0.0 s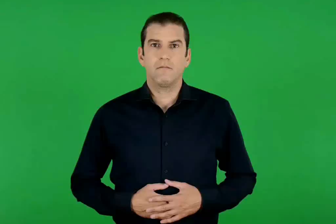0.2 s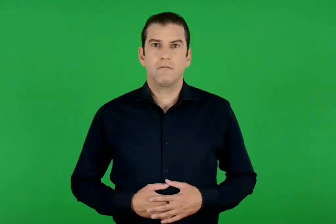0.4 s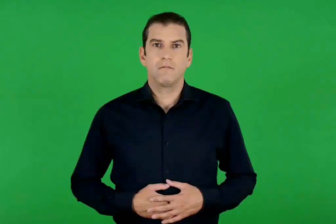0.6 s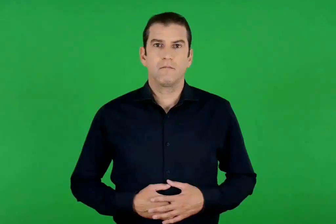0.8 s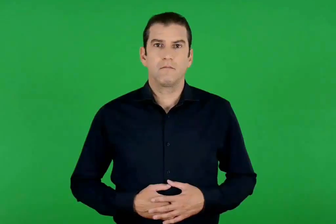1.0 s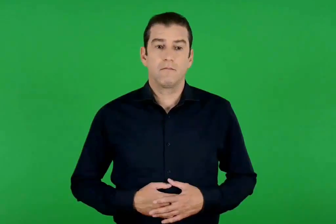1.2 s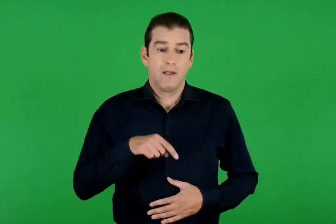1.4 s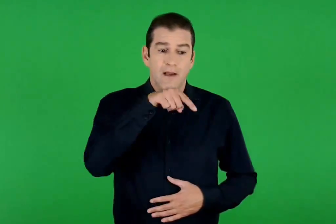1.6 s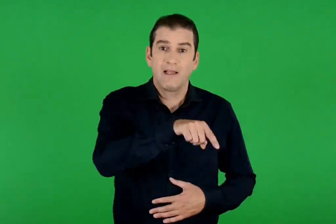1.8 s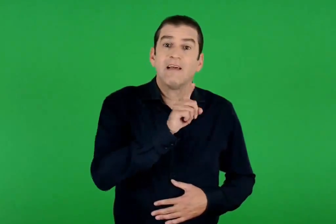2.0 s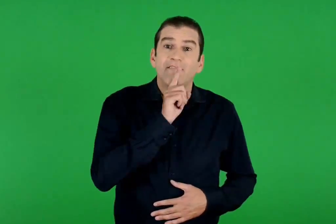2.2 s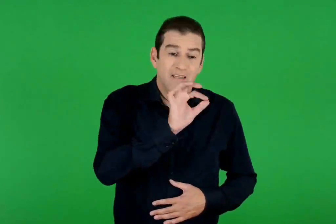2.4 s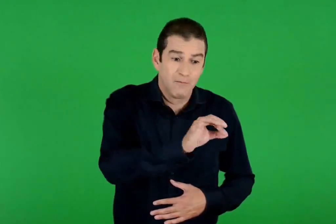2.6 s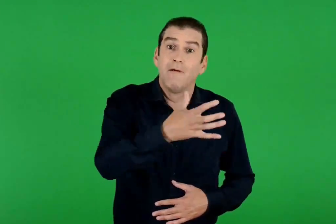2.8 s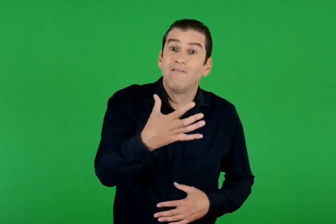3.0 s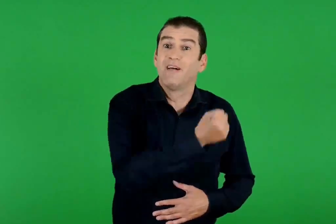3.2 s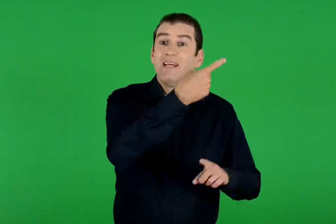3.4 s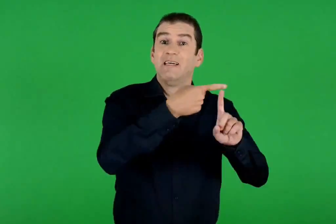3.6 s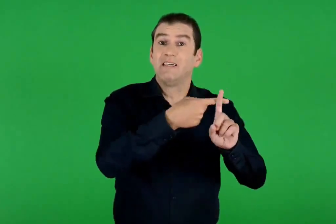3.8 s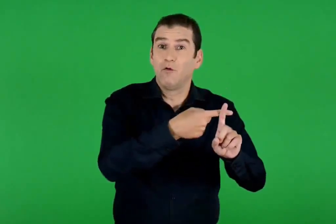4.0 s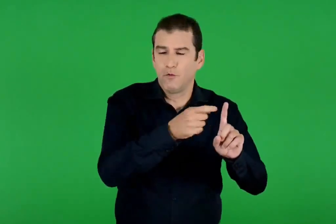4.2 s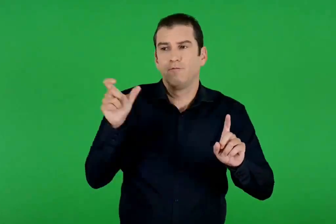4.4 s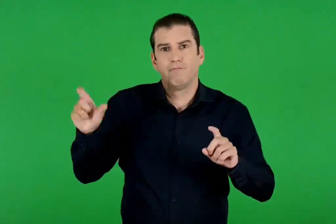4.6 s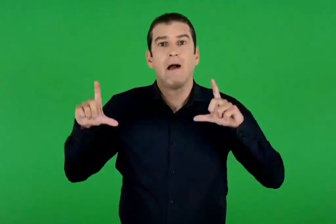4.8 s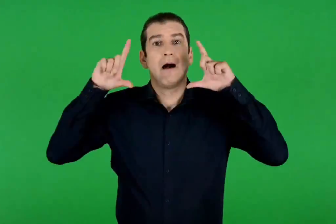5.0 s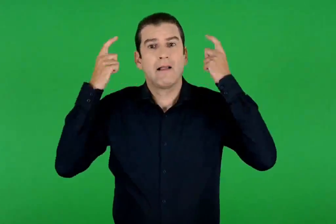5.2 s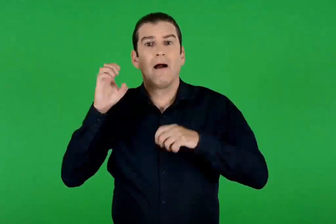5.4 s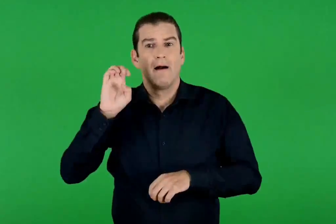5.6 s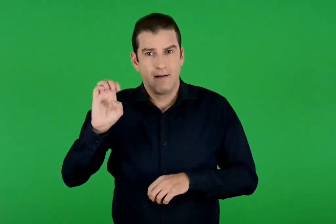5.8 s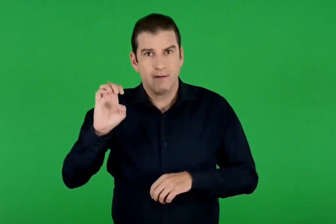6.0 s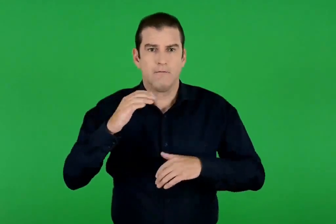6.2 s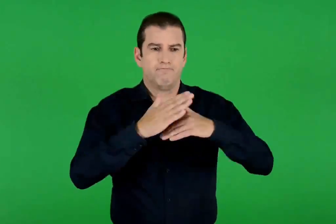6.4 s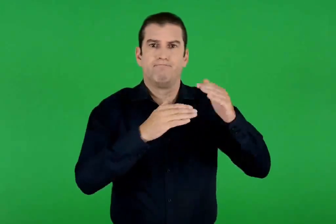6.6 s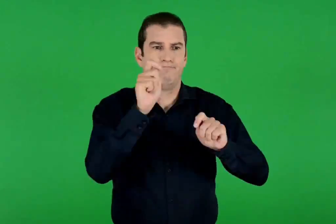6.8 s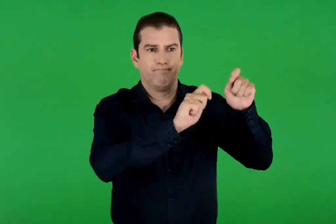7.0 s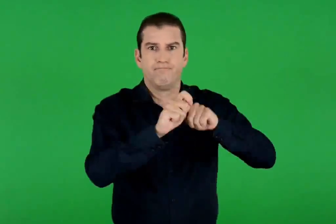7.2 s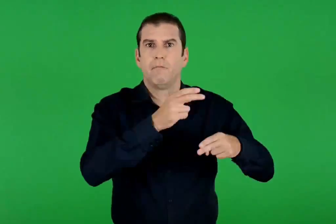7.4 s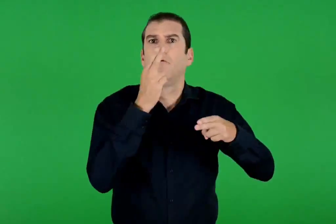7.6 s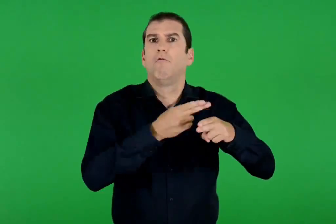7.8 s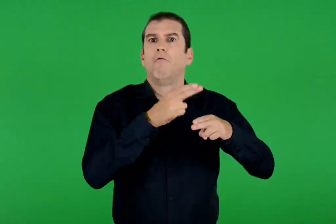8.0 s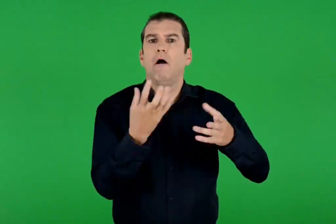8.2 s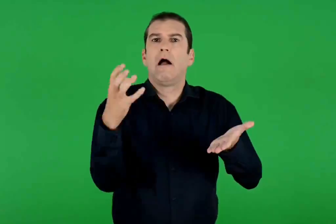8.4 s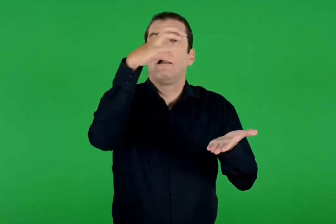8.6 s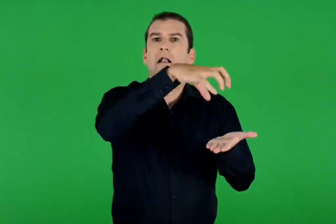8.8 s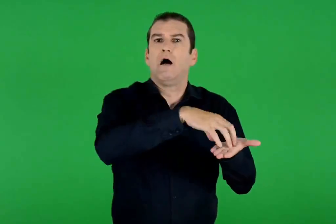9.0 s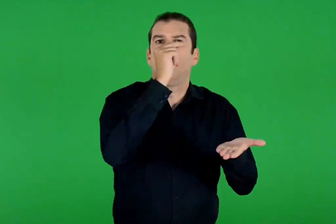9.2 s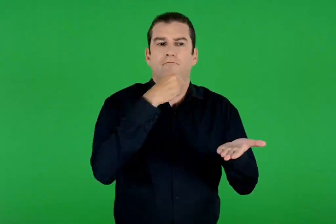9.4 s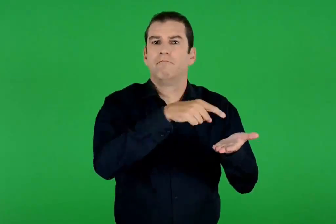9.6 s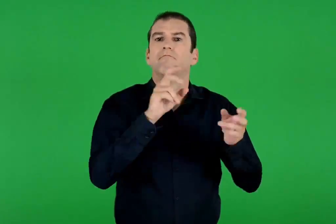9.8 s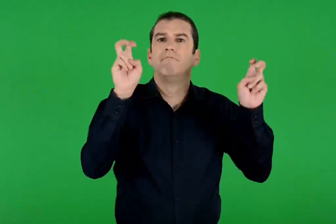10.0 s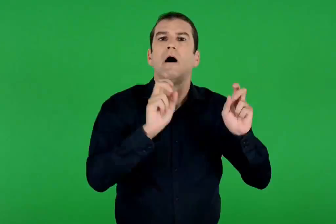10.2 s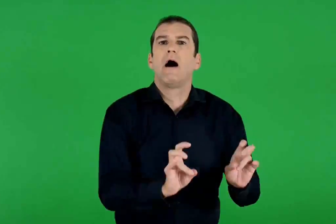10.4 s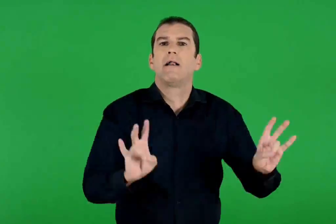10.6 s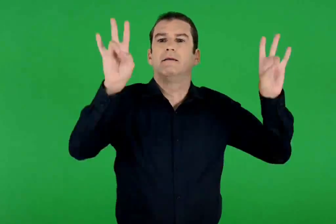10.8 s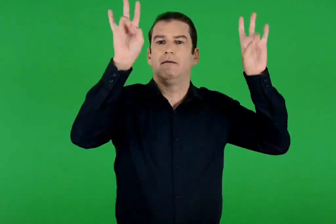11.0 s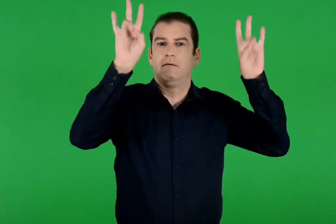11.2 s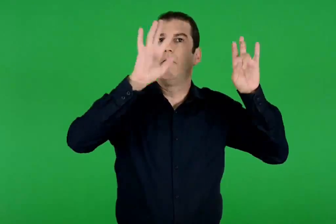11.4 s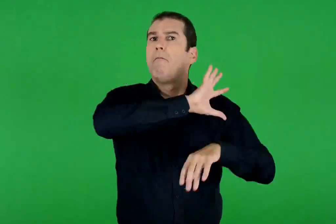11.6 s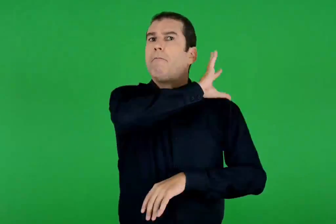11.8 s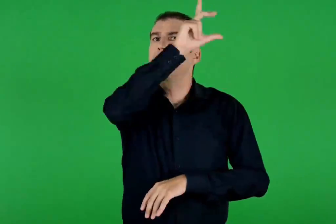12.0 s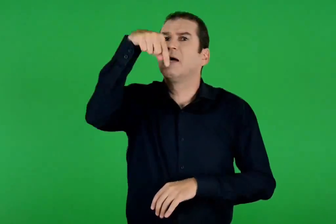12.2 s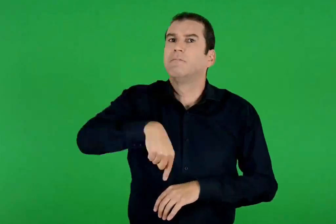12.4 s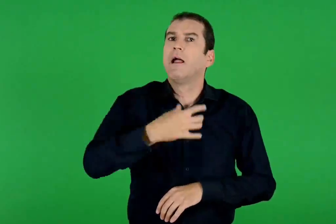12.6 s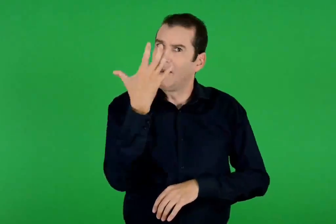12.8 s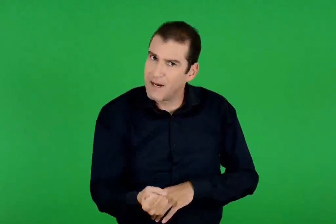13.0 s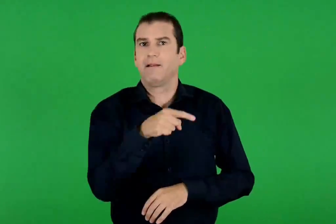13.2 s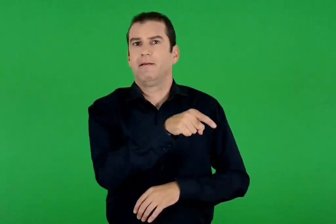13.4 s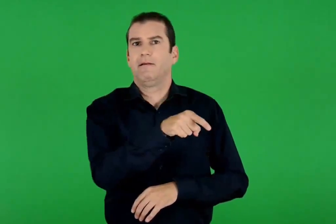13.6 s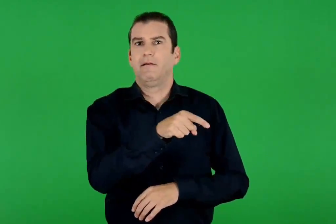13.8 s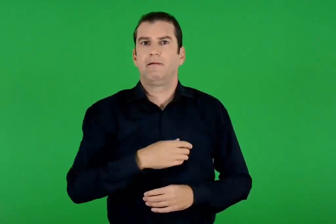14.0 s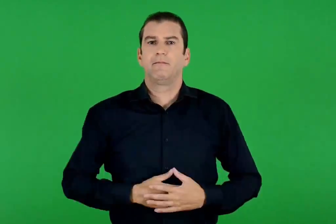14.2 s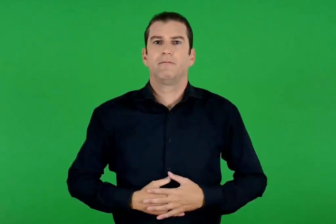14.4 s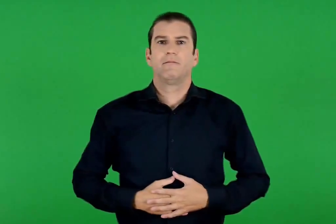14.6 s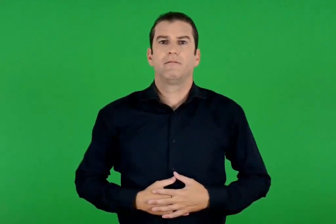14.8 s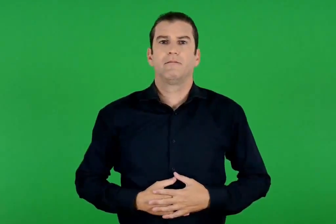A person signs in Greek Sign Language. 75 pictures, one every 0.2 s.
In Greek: εκεί που βρήκαν τον σταυρό , η αγία ελένη έχτισε τον λαμπρό ναό της αναστάσεως , που υπάρχει μέχρι σήμερα
